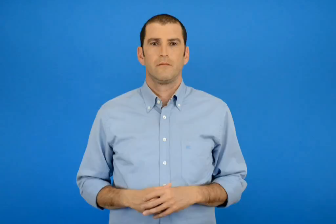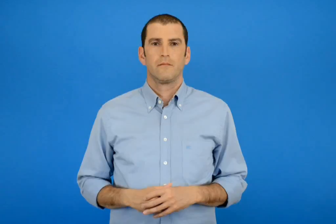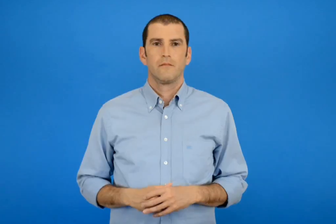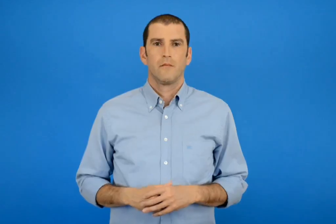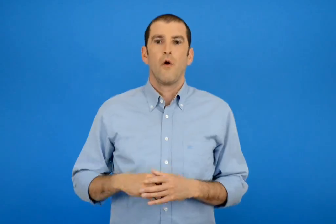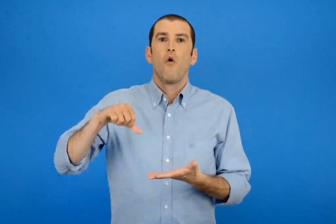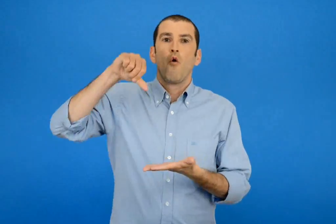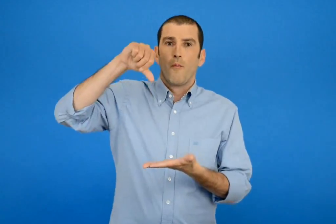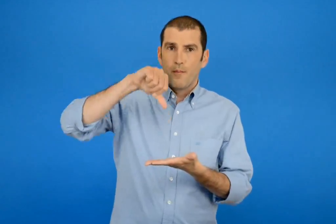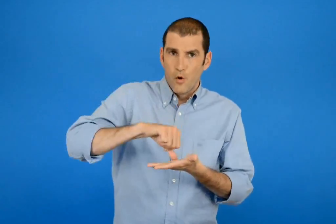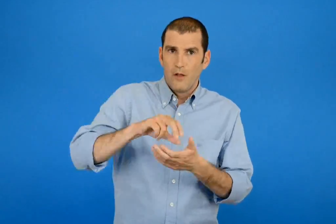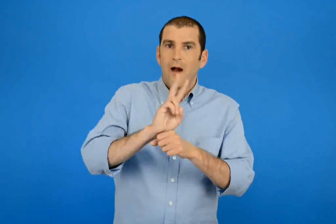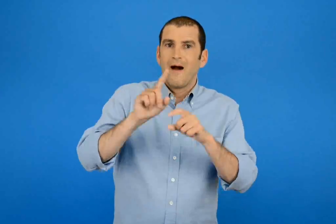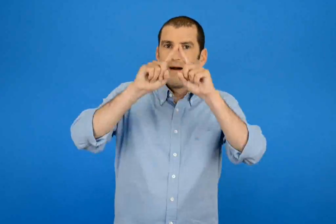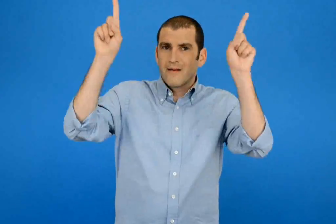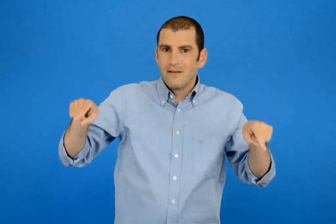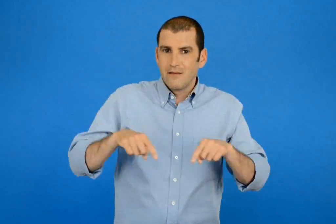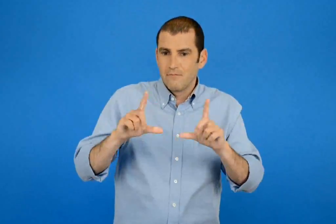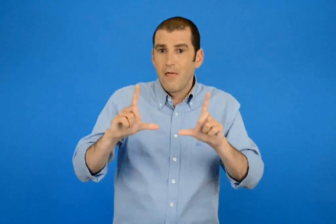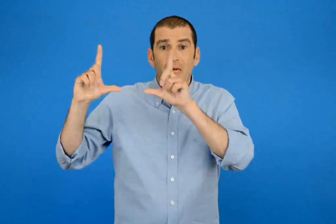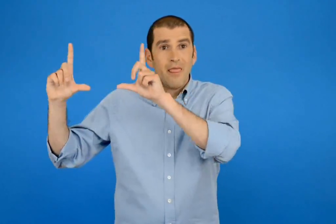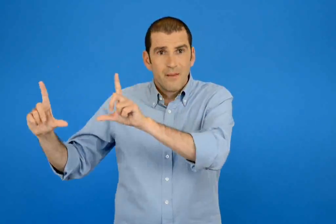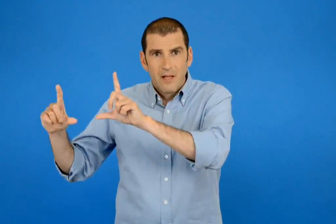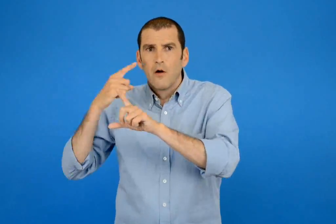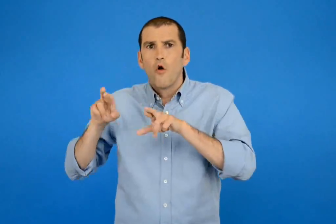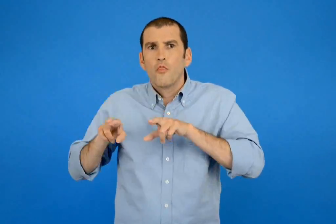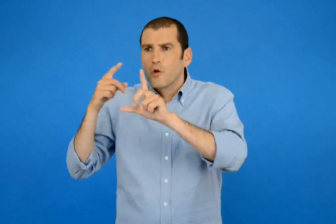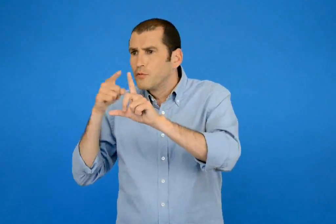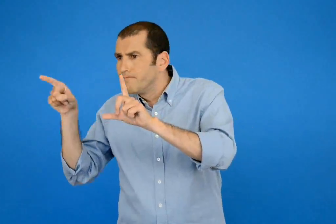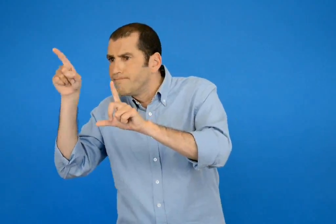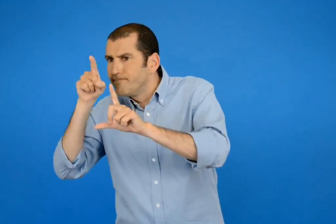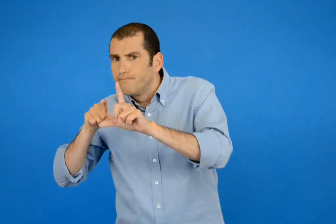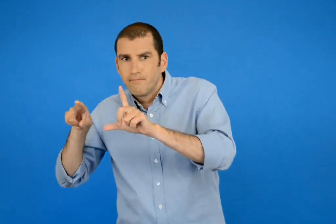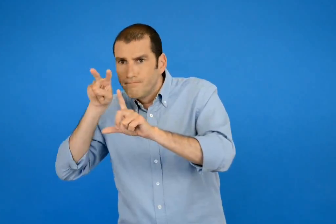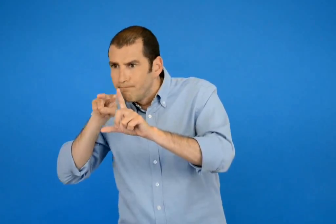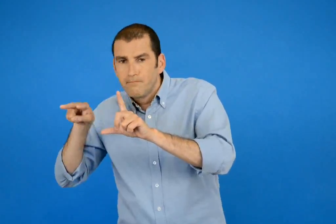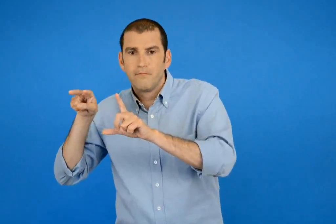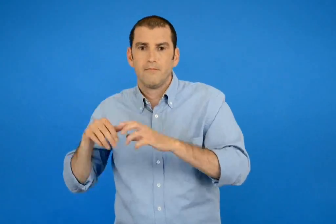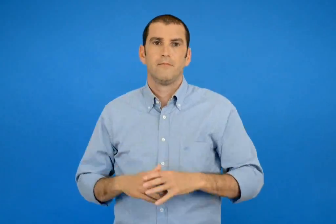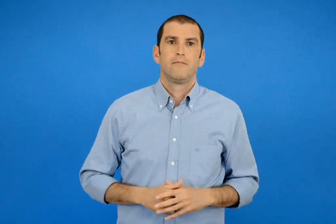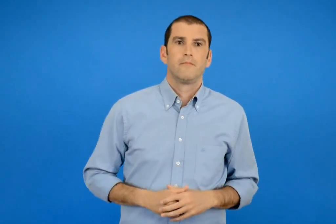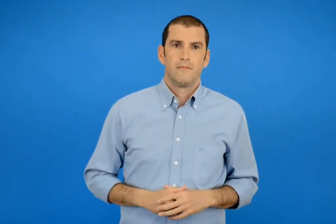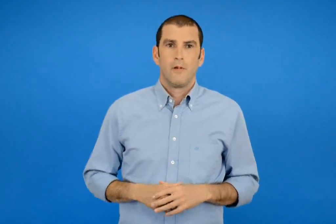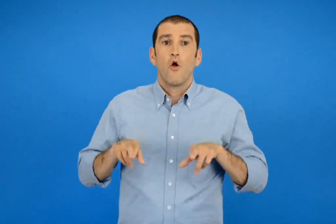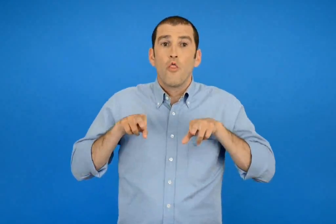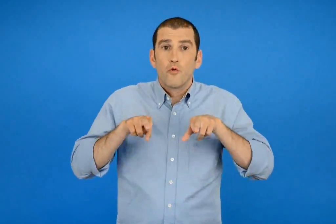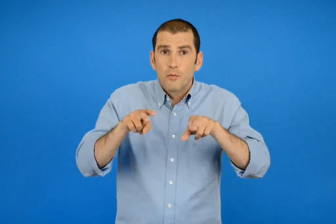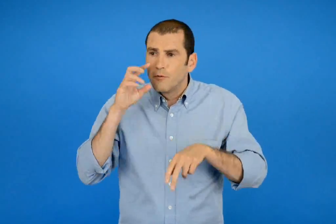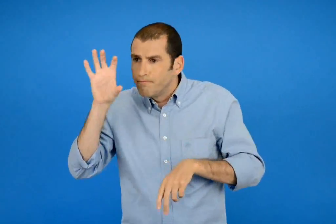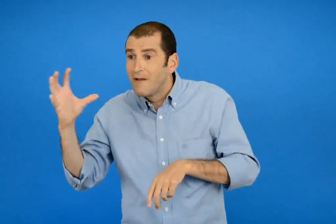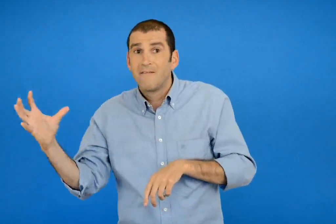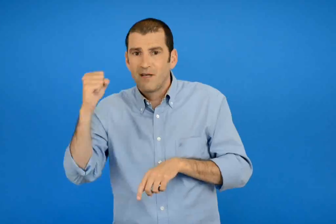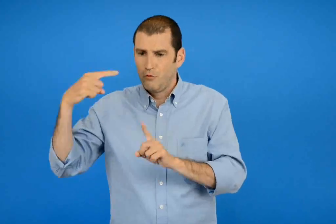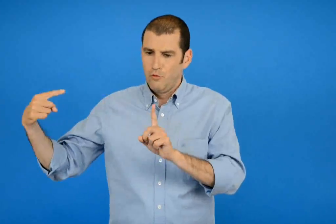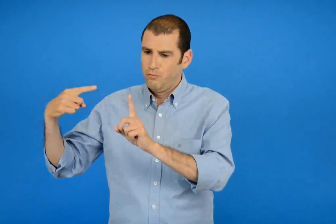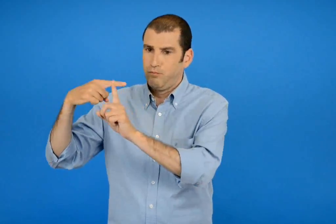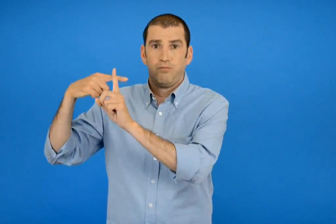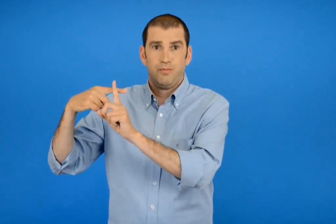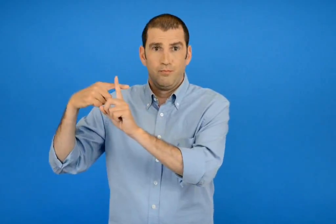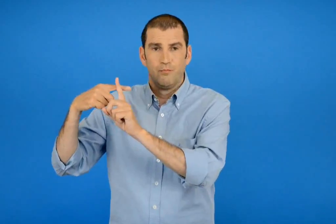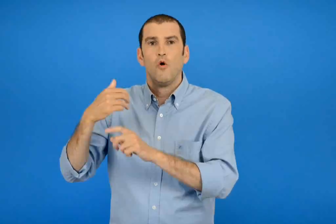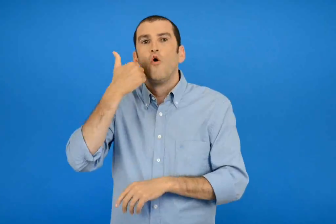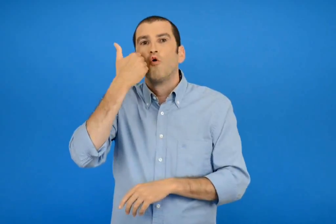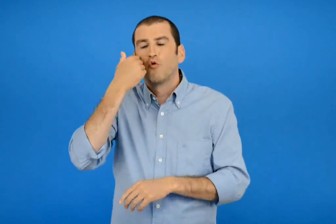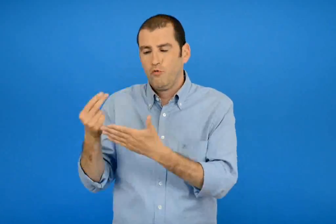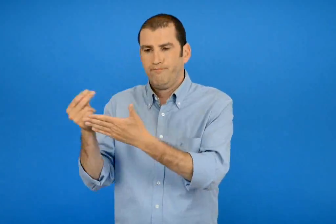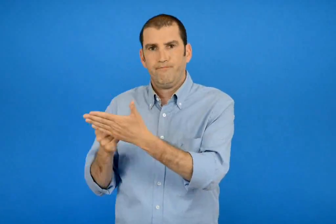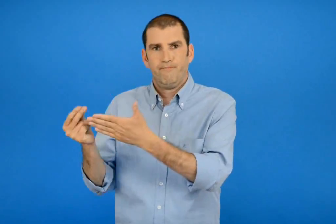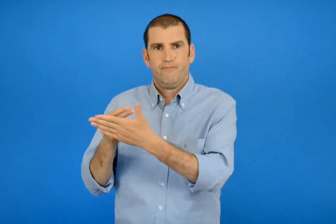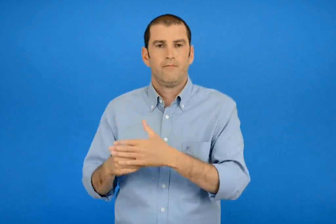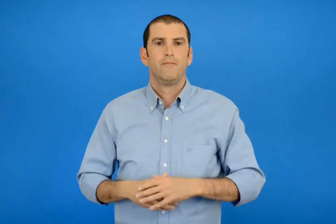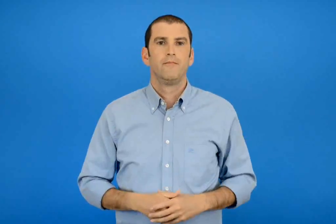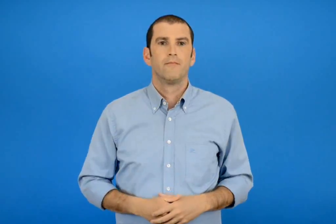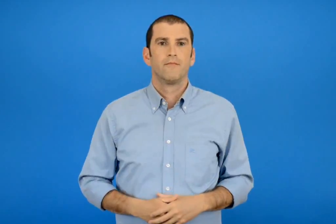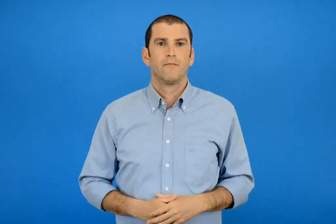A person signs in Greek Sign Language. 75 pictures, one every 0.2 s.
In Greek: παρατηρώ τους δρόμους στο διπλανό χάρτη της πόλης βρίσκω δύο δρόμους που σχηματίζουν σταυρό + μεταξύ τους τους χρωματίζω κόκκινους
